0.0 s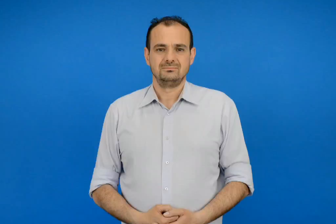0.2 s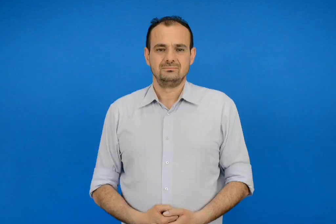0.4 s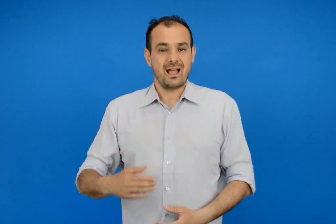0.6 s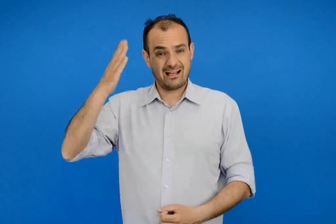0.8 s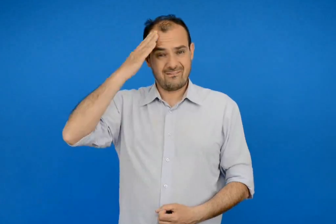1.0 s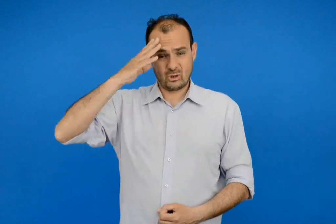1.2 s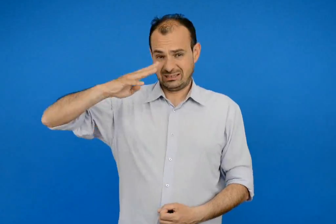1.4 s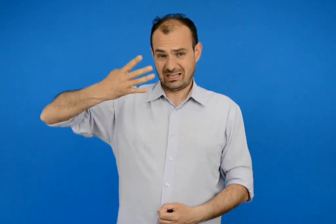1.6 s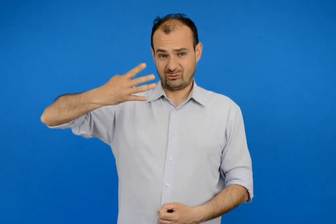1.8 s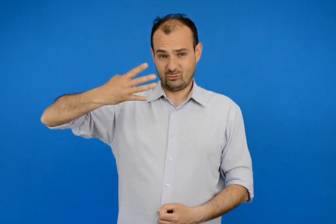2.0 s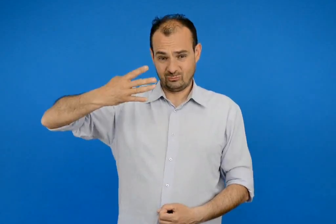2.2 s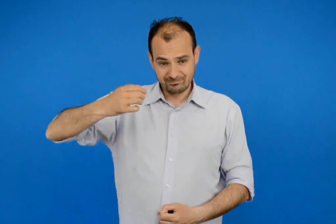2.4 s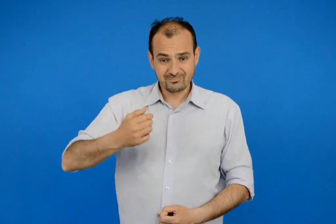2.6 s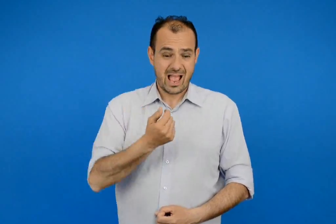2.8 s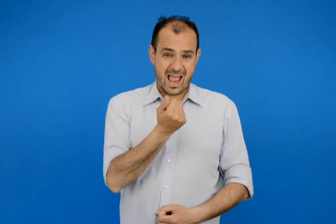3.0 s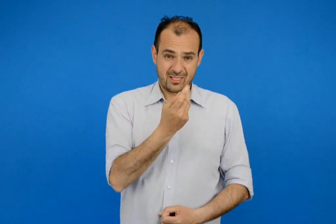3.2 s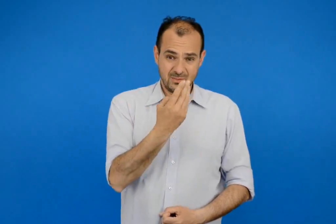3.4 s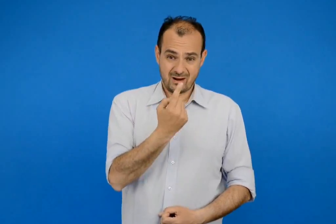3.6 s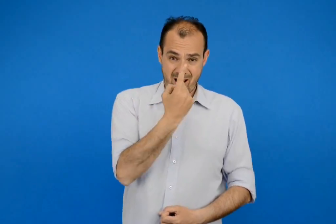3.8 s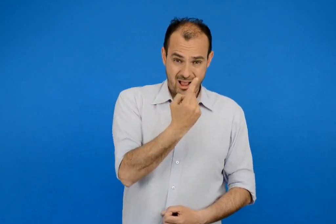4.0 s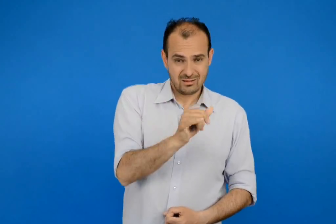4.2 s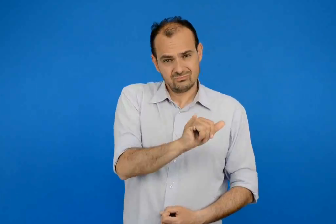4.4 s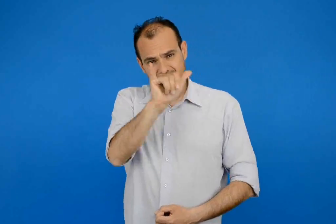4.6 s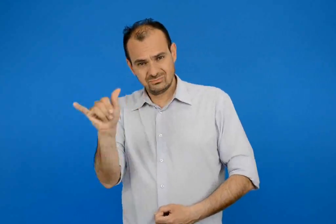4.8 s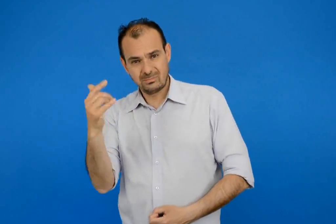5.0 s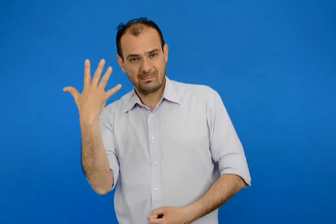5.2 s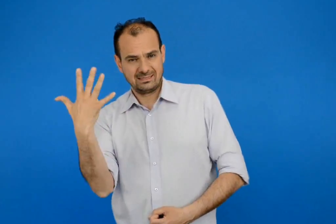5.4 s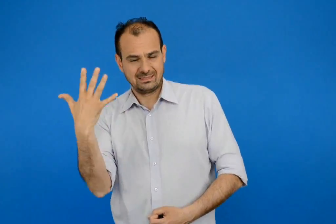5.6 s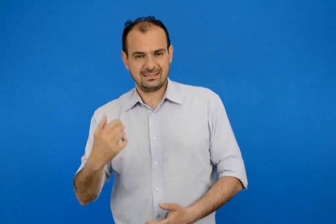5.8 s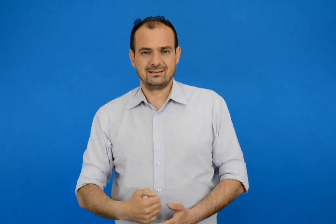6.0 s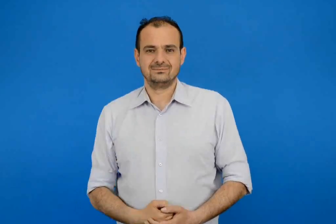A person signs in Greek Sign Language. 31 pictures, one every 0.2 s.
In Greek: κεφάλαιο 4ο οι αριθμοί από το 1 έως το 5
